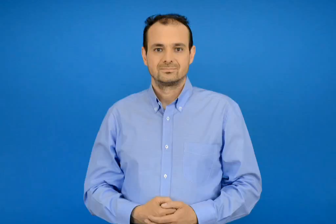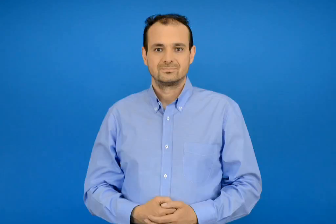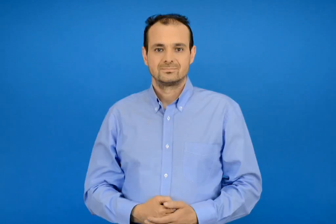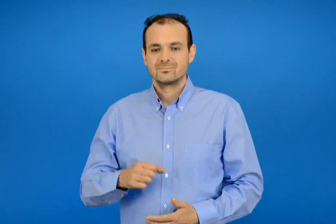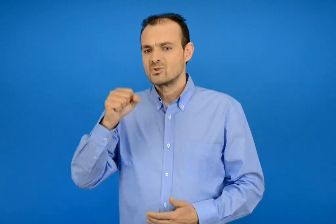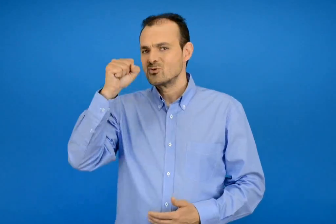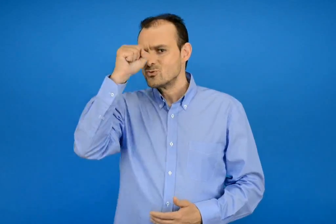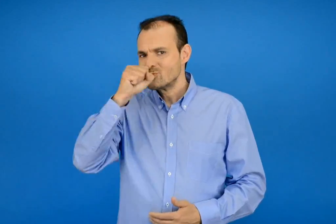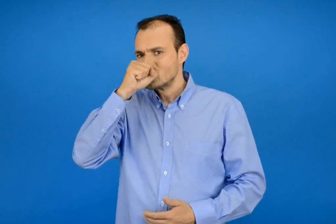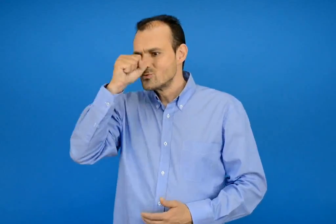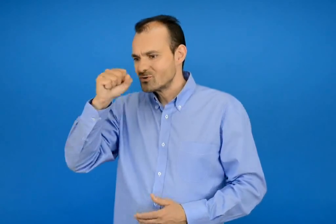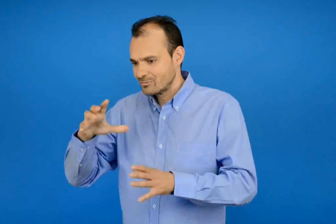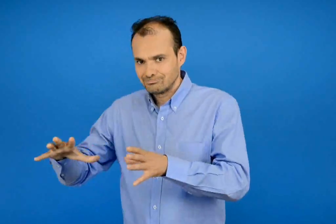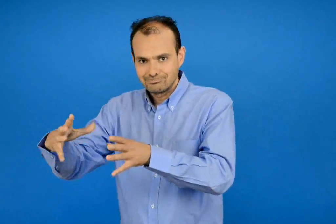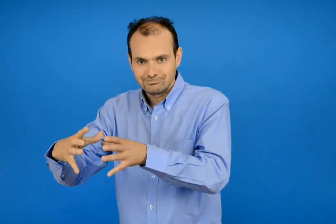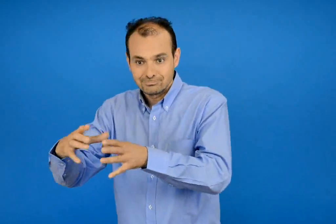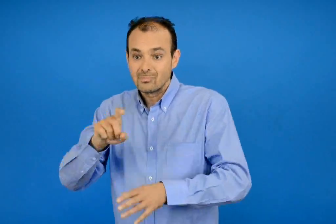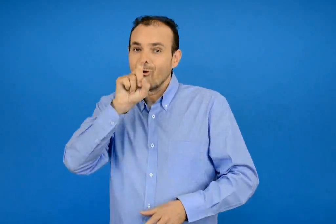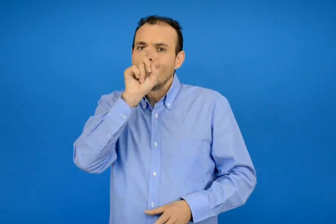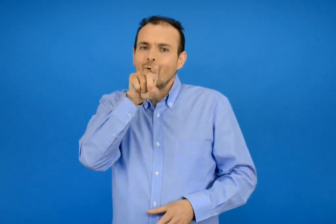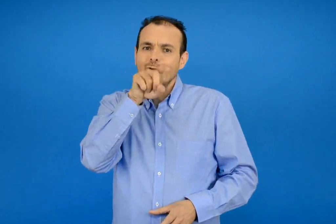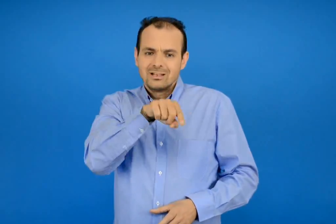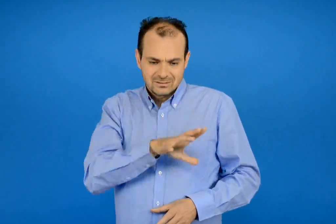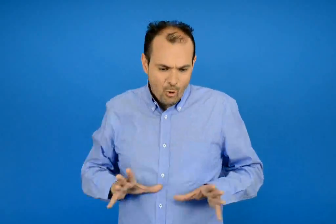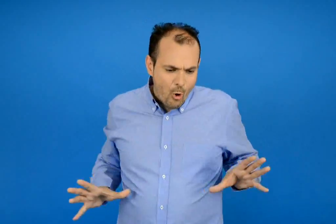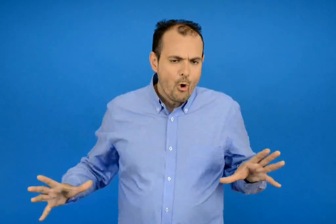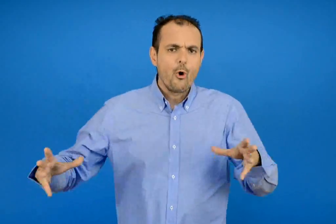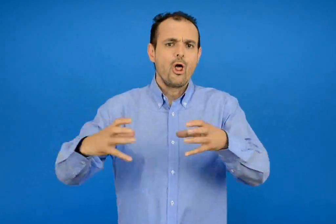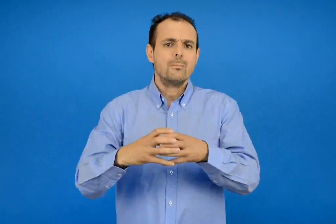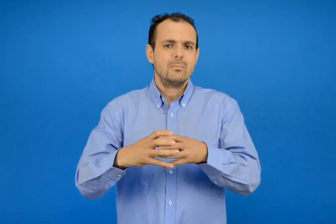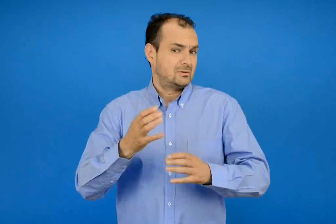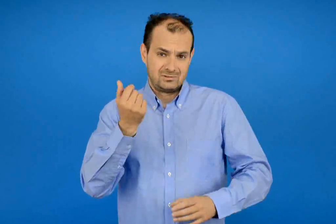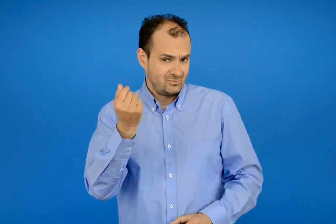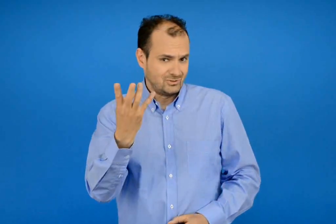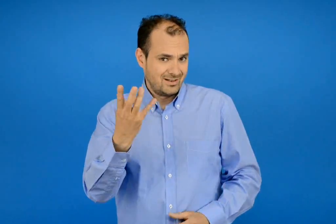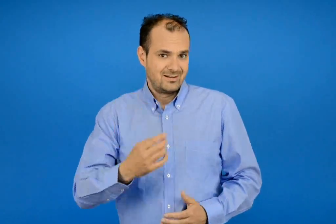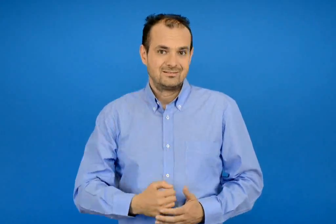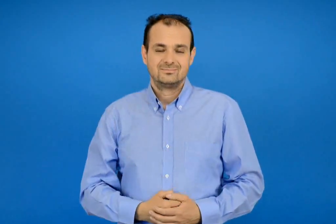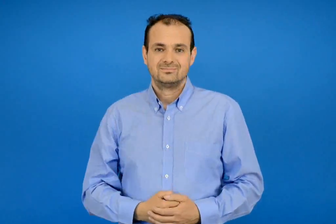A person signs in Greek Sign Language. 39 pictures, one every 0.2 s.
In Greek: πόσα είναι τα γουρούνια μαζί με τις κότες ;
